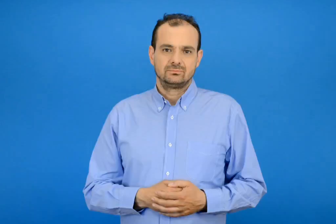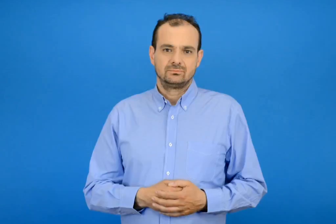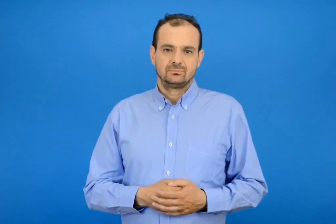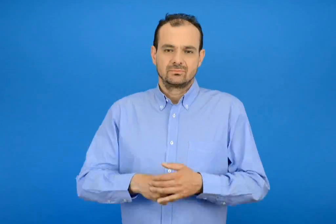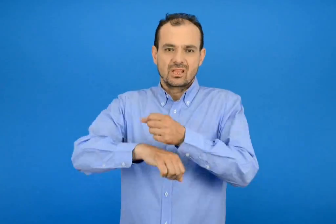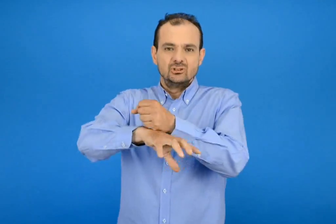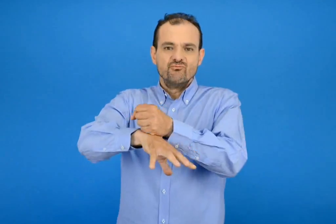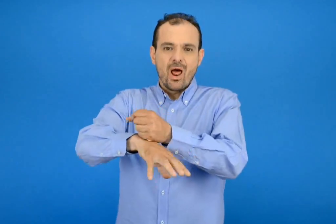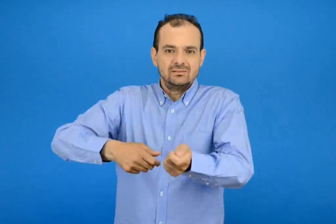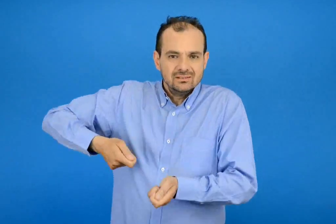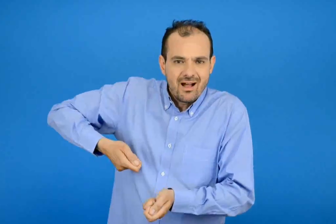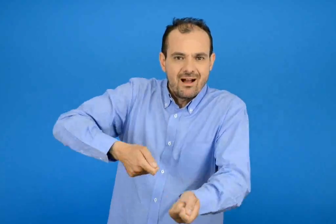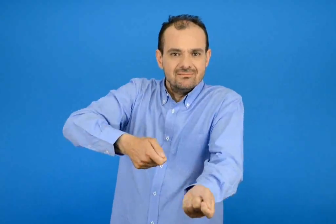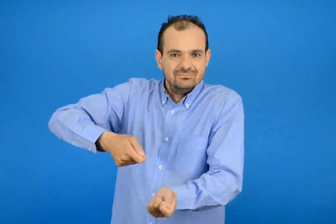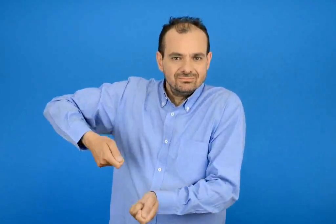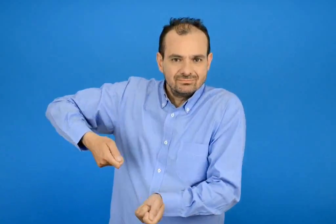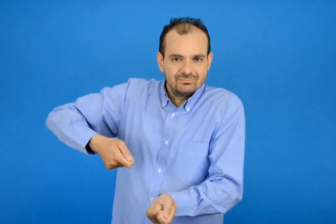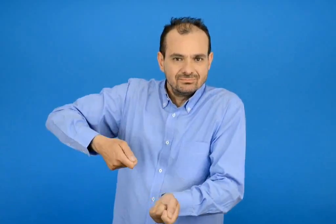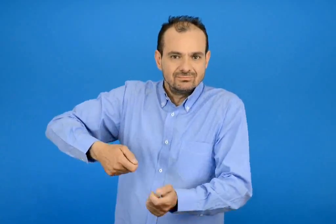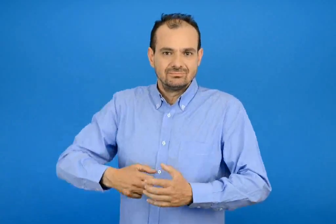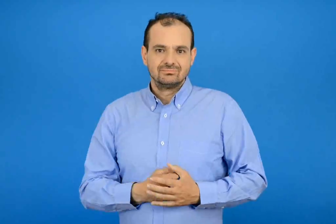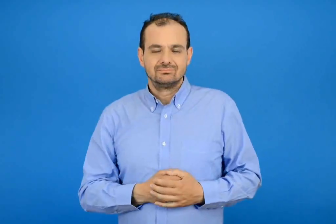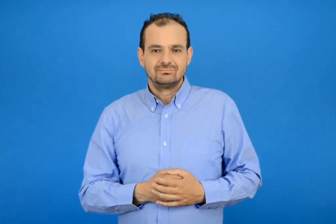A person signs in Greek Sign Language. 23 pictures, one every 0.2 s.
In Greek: σφουγγαρίστρα
